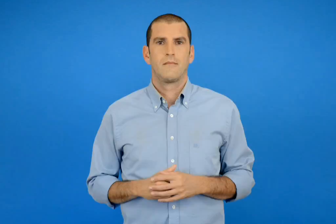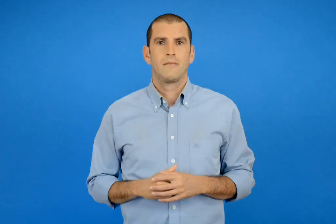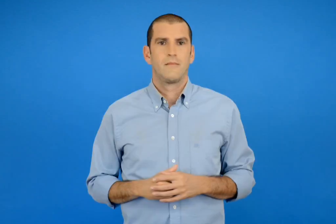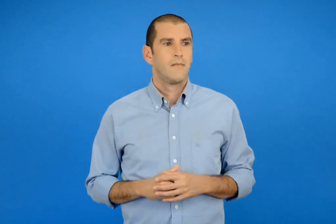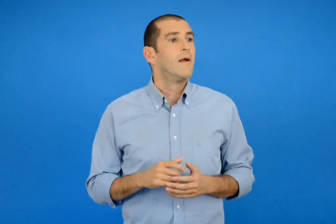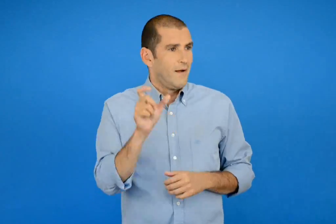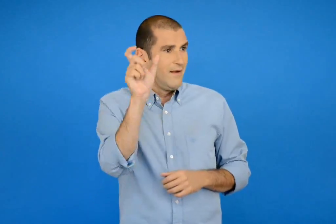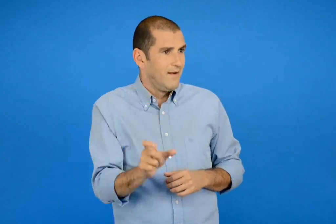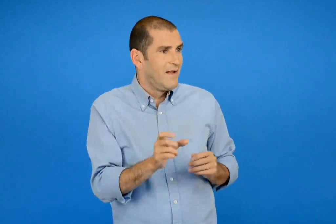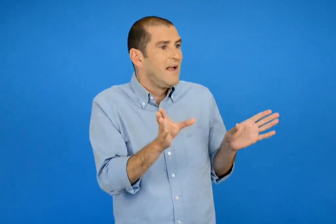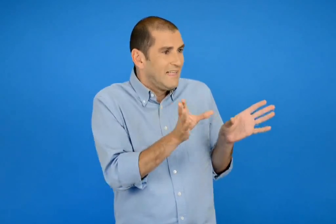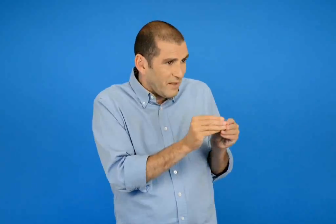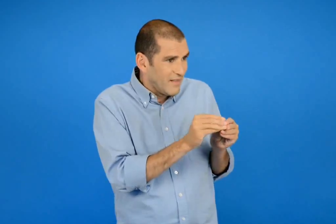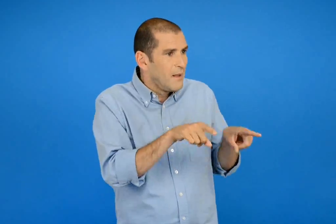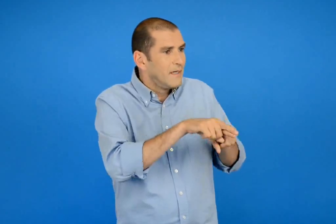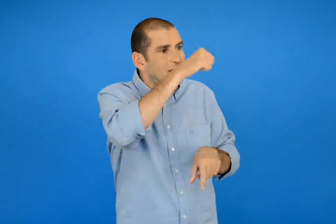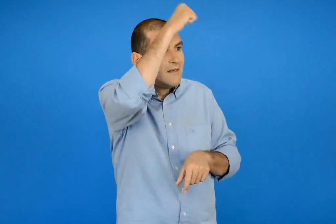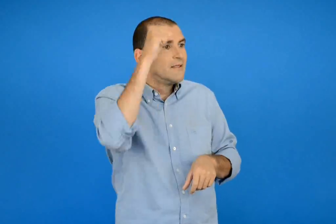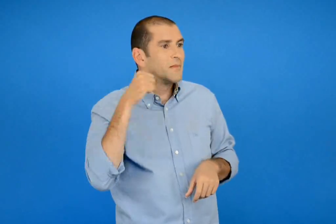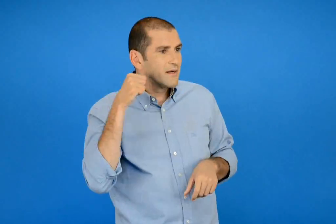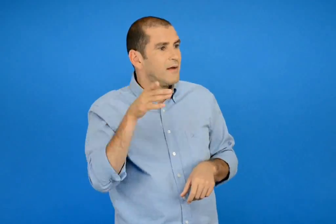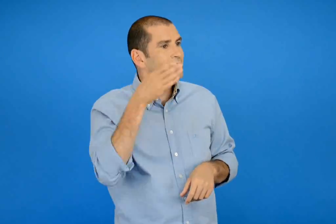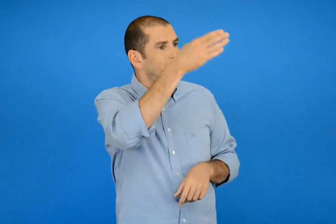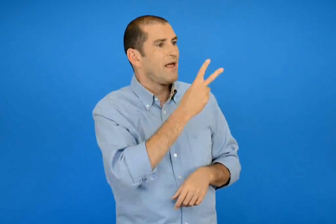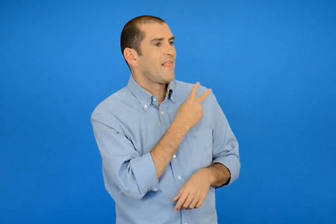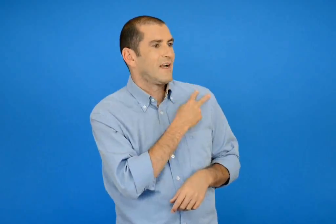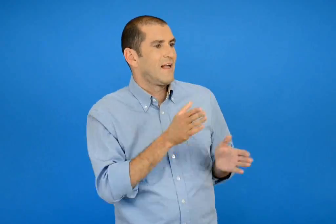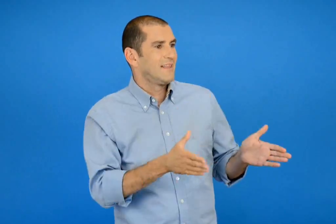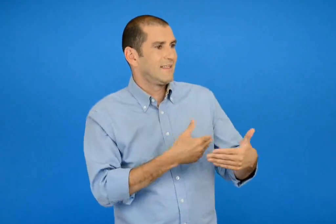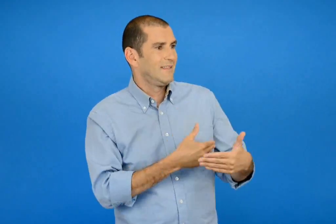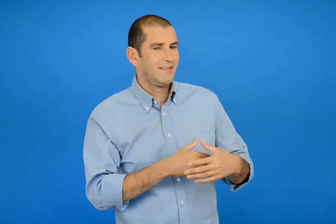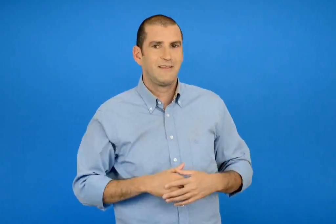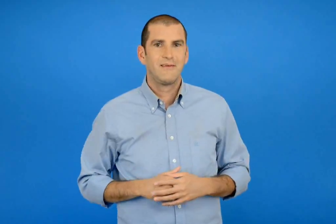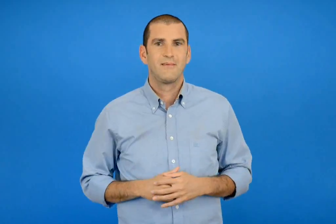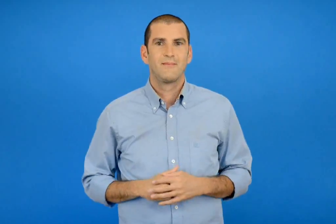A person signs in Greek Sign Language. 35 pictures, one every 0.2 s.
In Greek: είναι συμμαθήτρια με τον σαμπερ πάει στη δευτερά τάξη
